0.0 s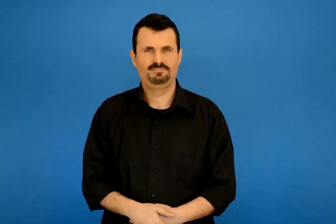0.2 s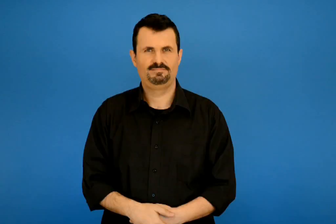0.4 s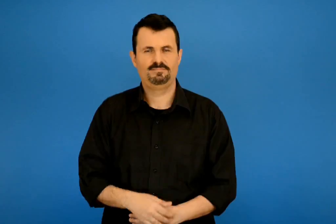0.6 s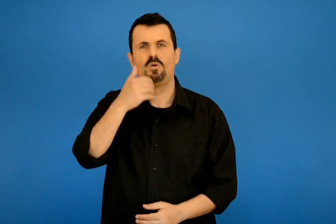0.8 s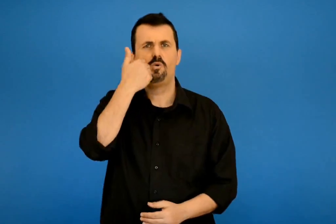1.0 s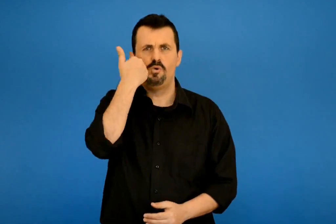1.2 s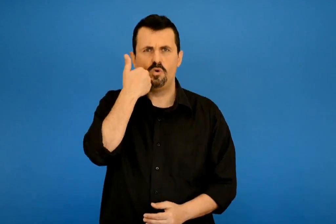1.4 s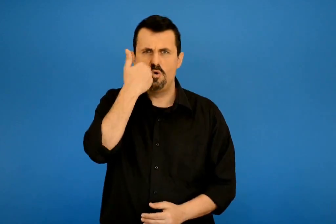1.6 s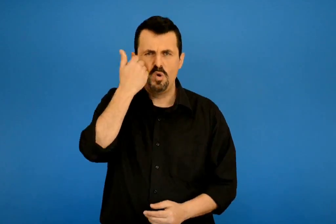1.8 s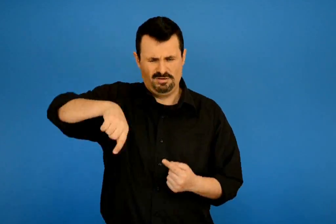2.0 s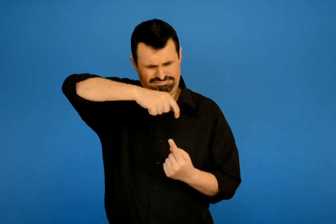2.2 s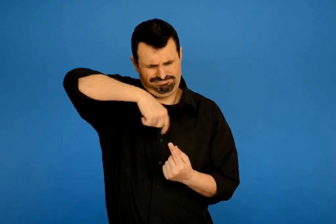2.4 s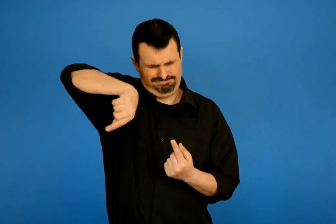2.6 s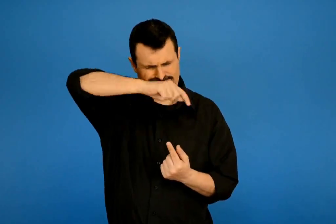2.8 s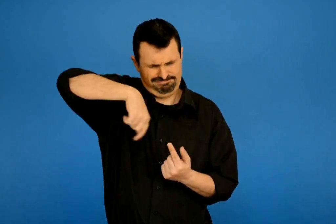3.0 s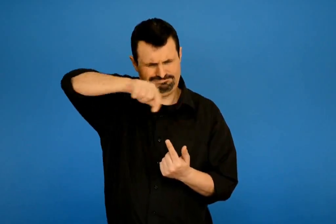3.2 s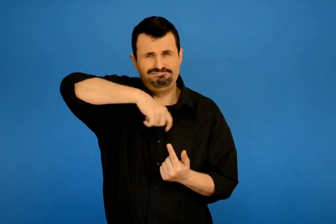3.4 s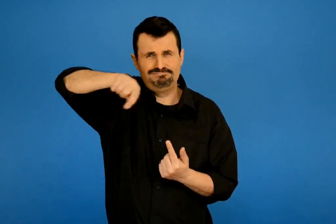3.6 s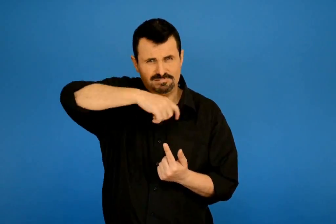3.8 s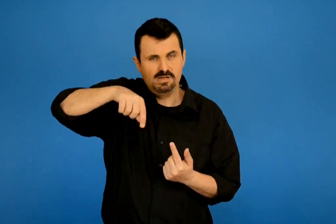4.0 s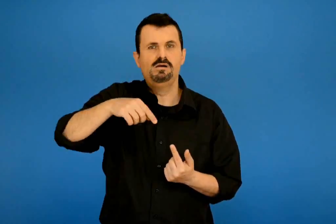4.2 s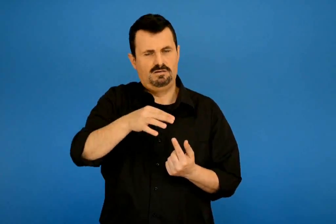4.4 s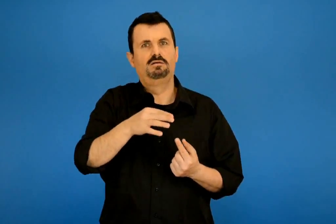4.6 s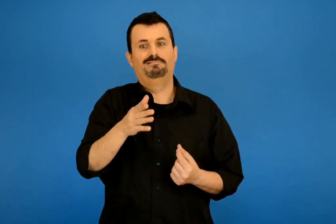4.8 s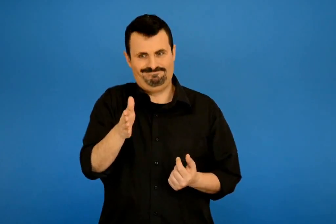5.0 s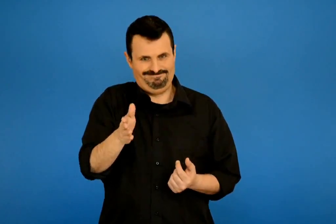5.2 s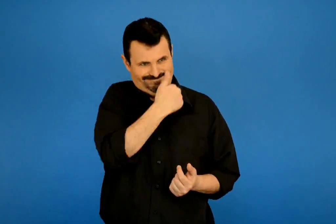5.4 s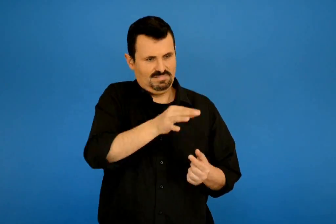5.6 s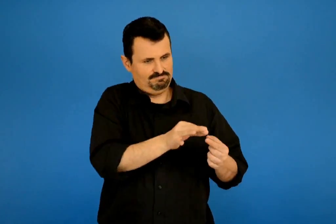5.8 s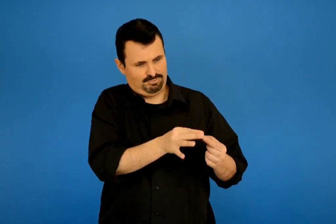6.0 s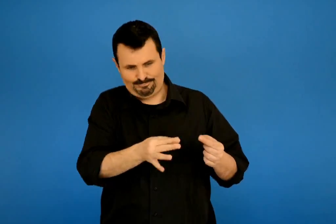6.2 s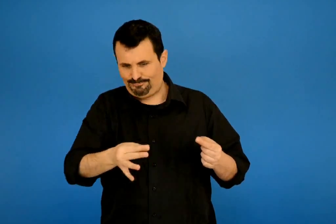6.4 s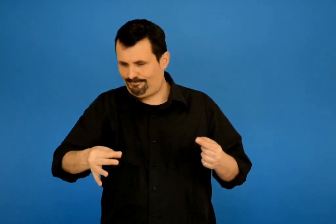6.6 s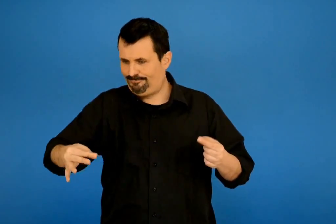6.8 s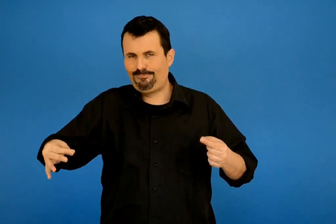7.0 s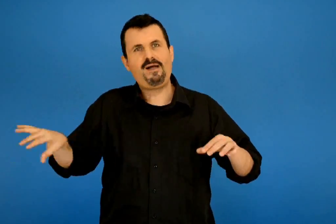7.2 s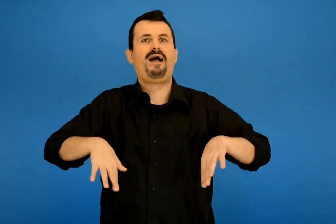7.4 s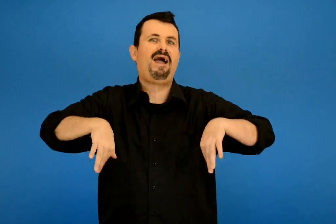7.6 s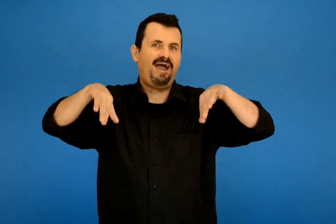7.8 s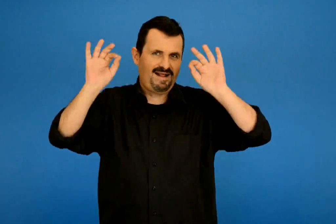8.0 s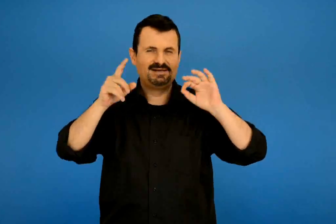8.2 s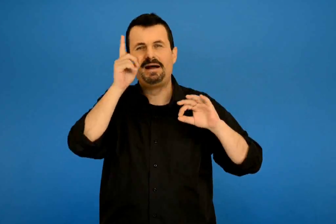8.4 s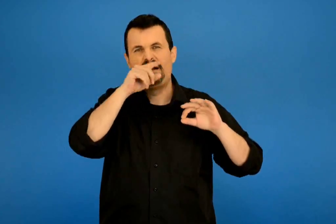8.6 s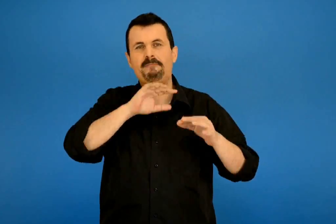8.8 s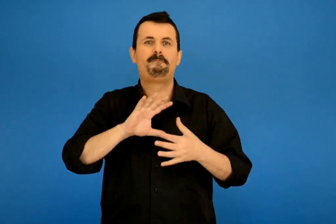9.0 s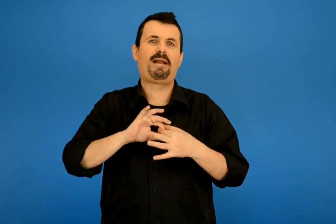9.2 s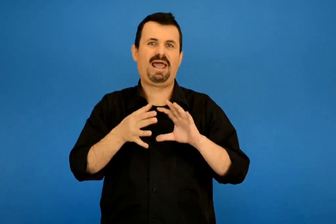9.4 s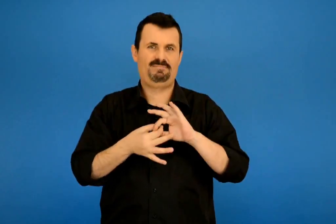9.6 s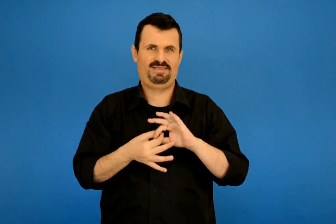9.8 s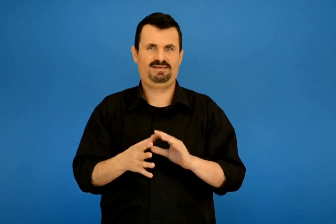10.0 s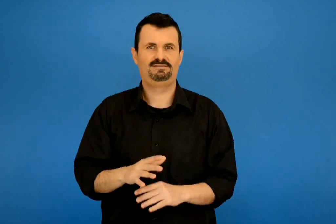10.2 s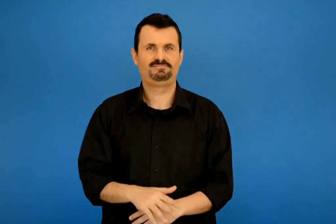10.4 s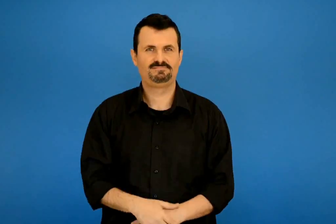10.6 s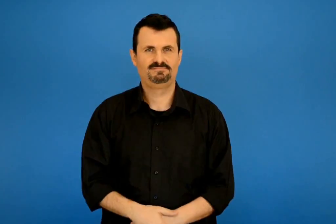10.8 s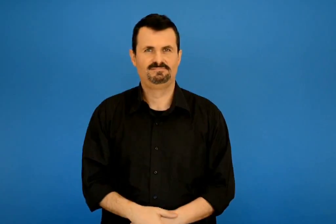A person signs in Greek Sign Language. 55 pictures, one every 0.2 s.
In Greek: κόκκινη κλωστή δεμένη στην ανέμη τυλιγμένη δώσε της κλότσο να γυρίσει παραμύθι να αρχινήσει
